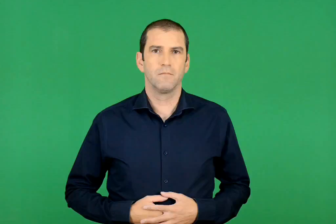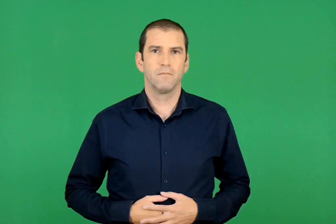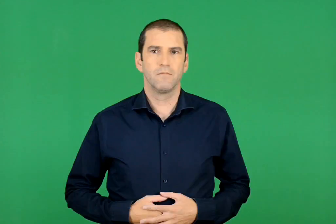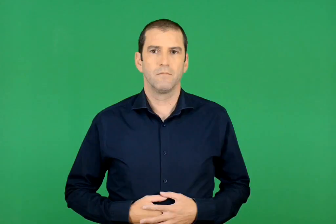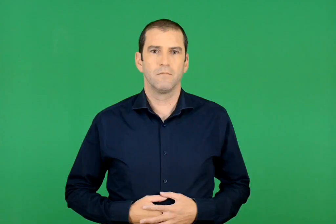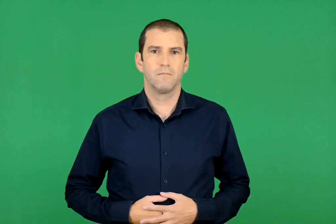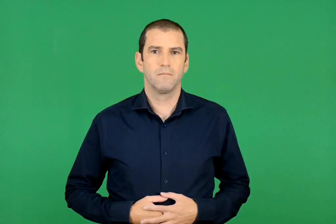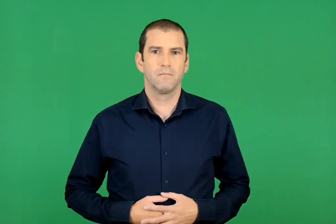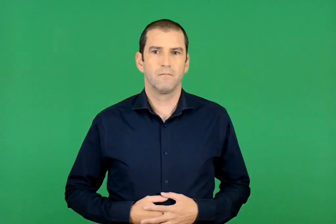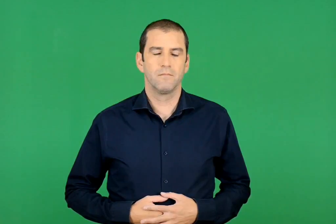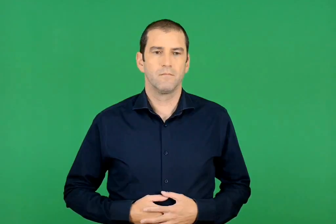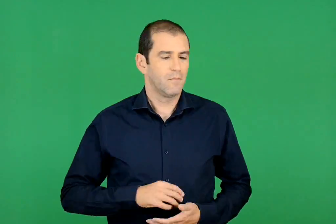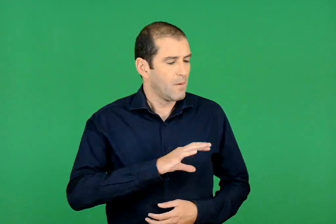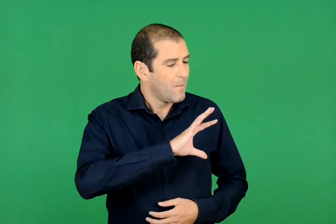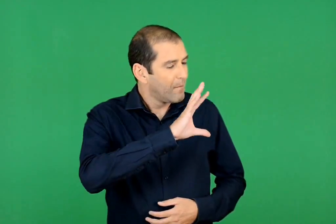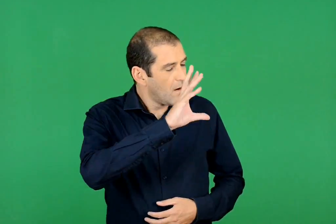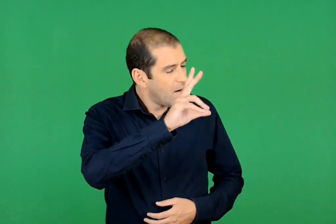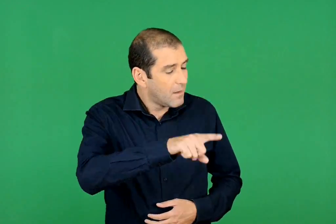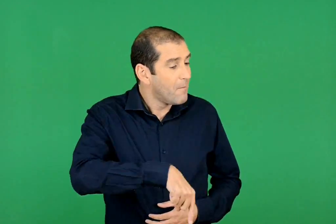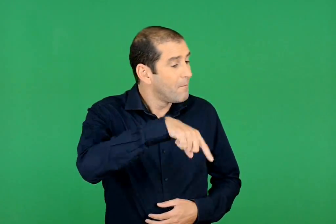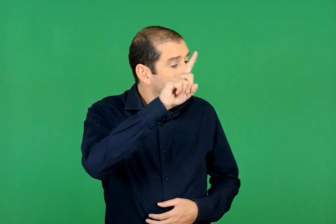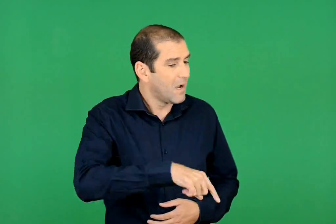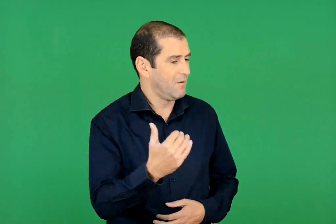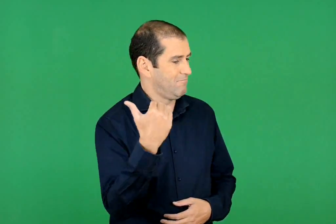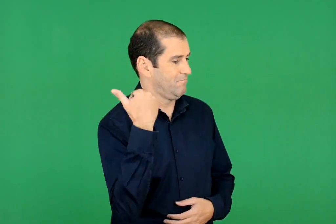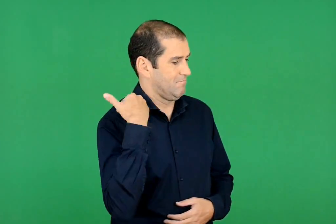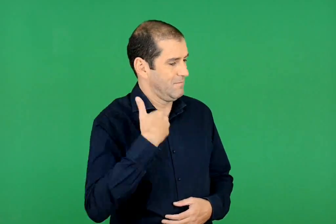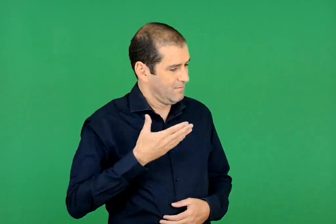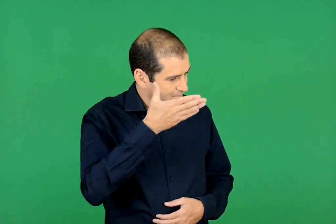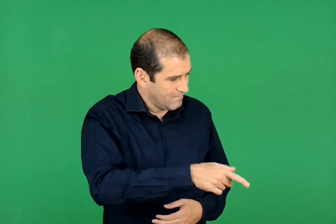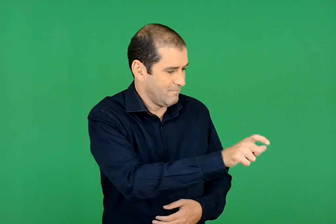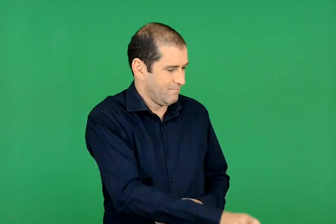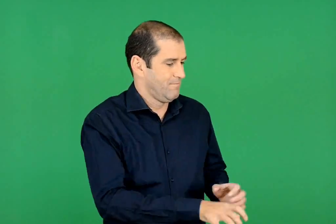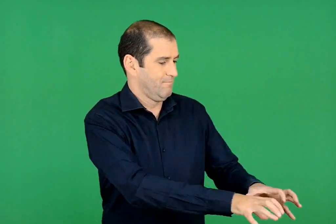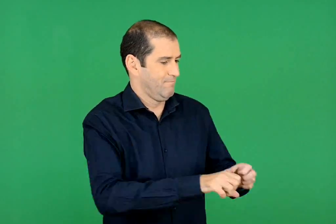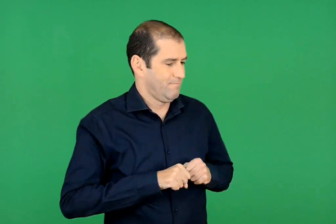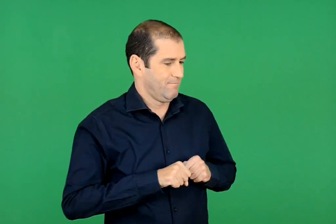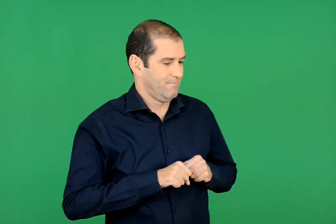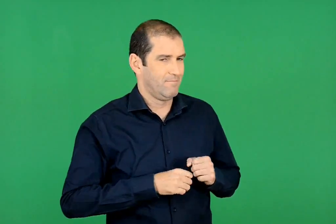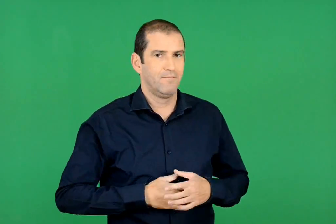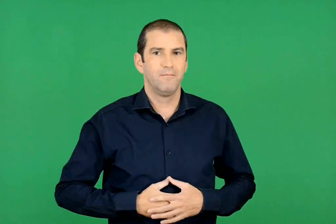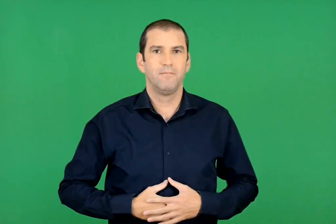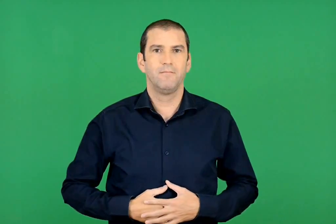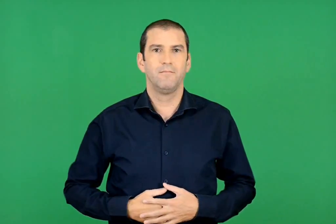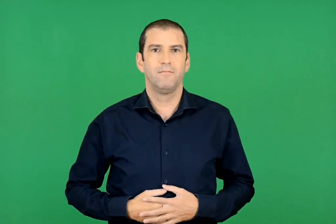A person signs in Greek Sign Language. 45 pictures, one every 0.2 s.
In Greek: μέχρι που έφτασε η µέρα που µας ειδοποίησαν να πάµε να σε πάρουμε
